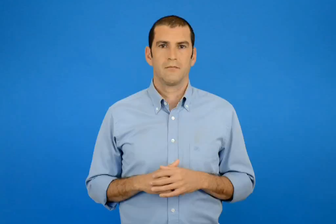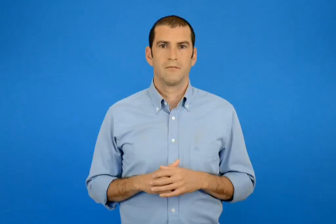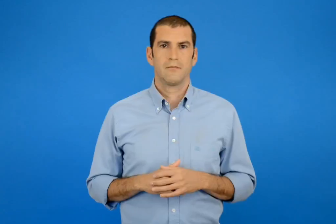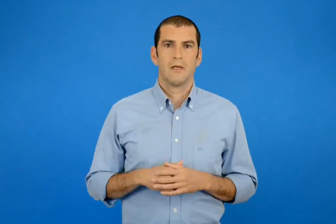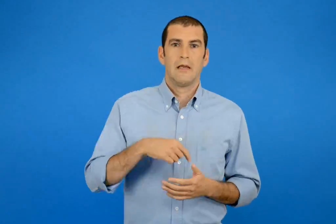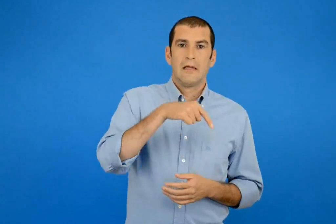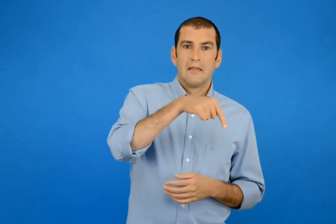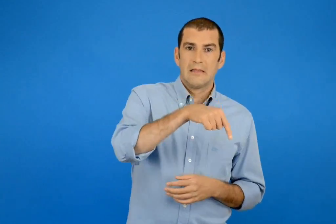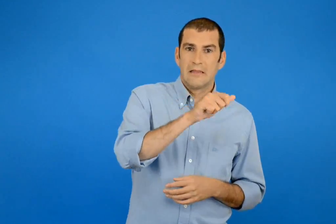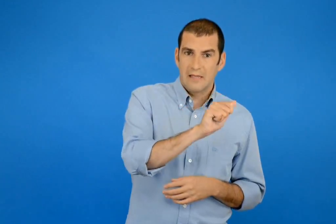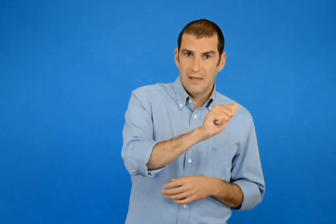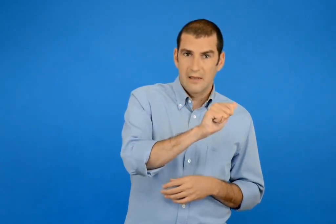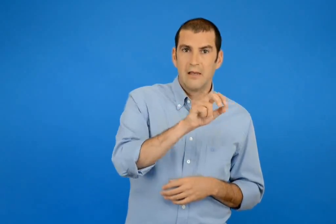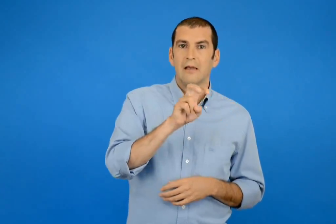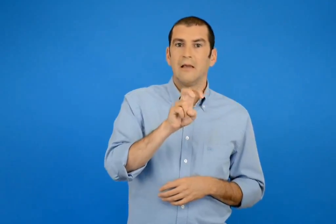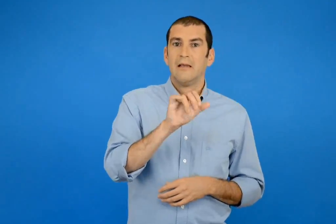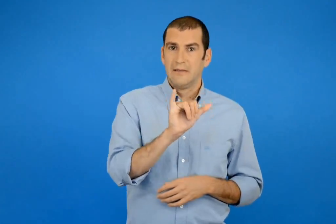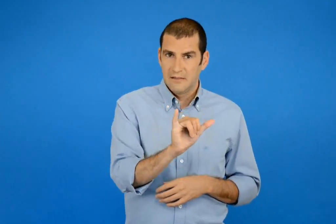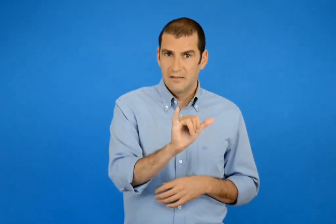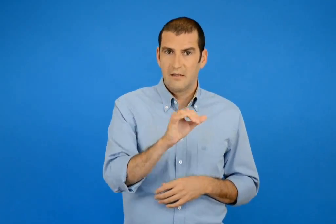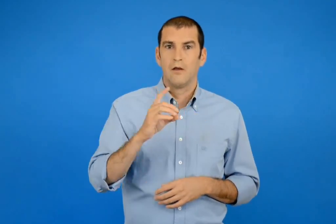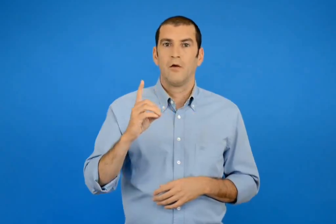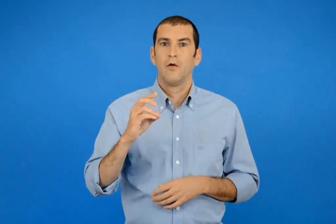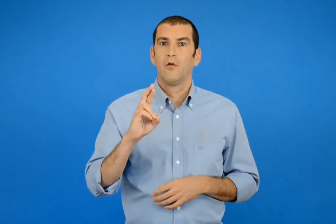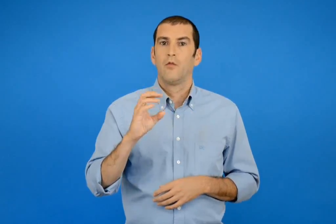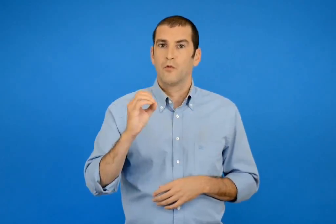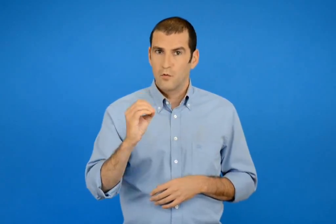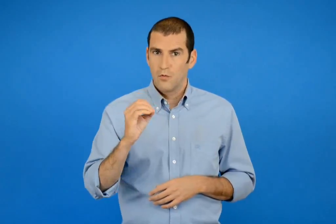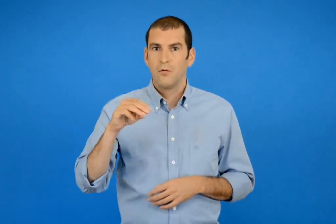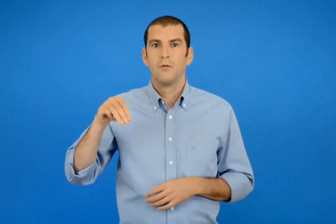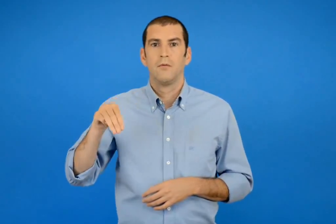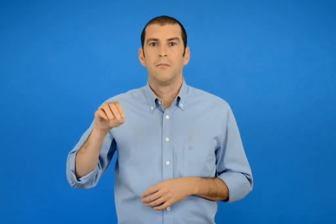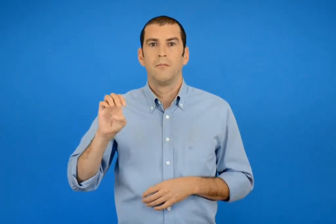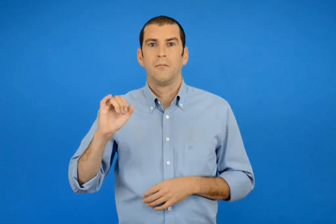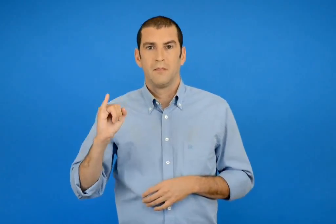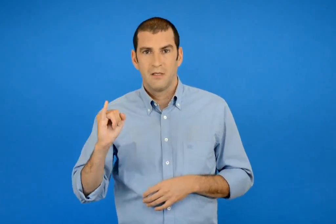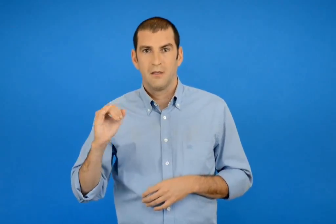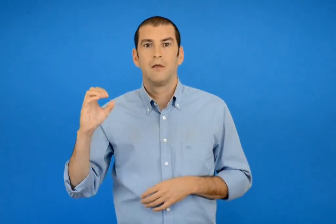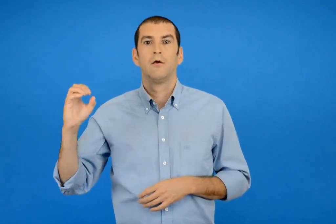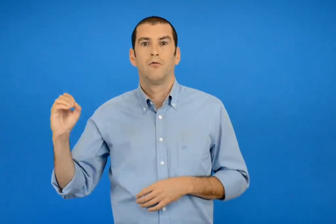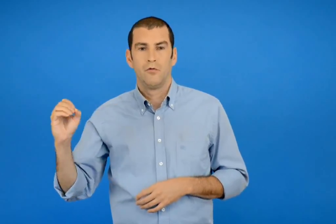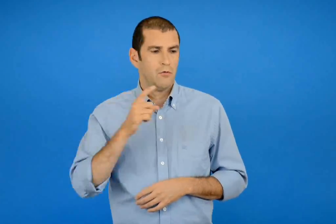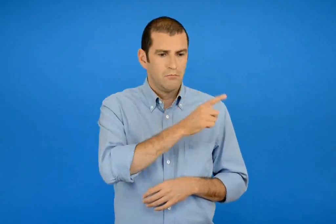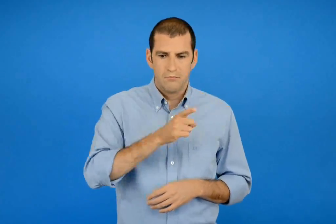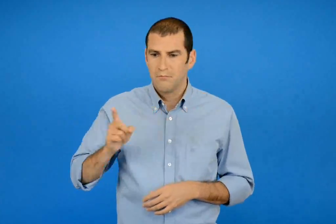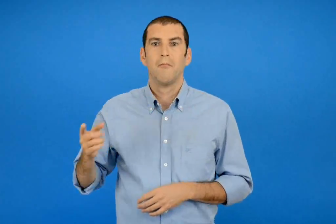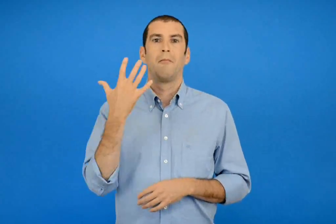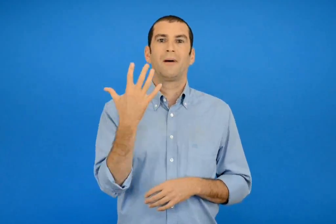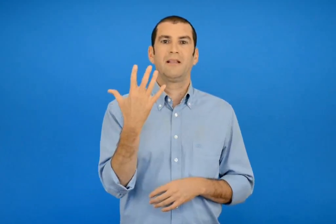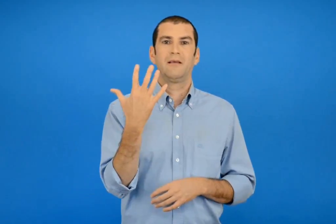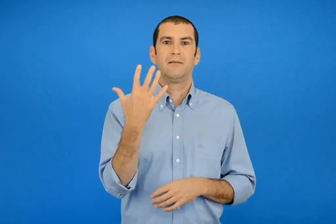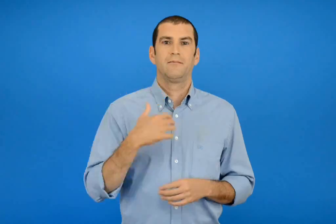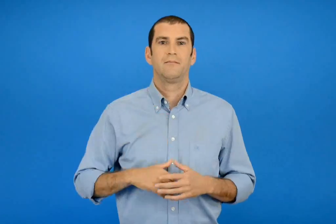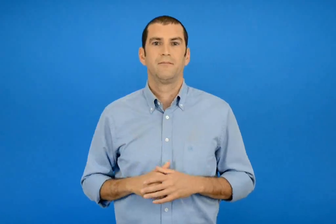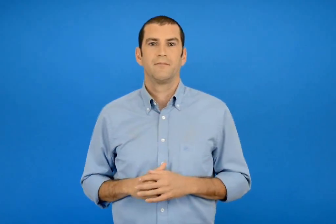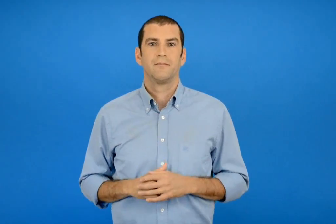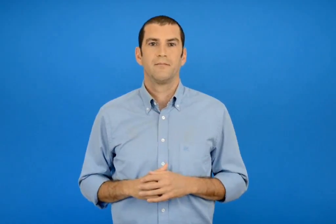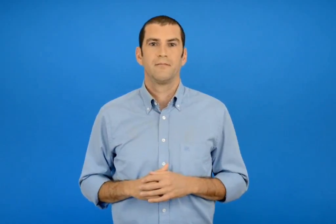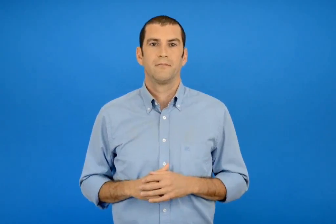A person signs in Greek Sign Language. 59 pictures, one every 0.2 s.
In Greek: τα χυ δρο μει ο πέντε
